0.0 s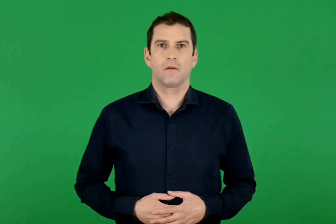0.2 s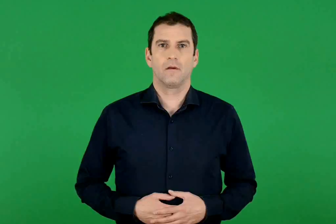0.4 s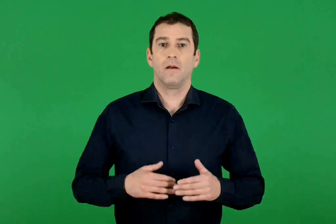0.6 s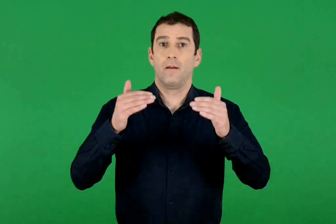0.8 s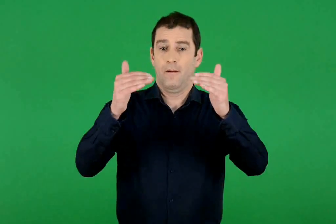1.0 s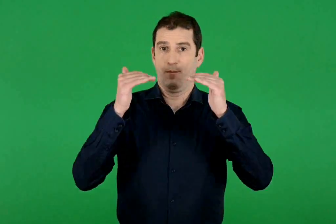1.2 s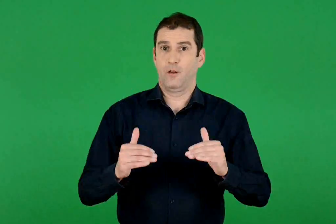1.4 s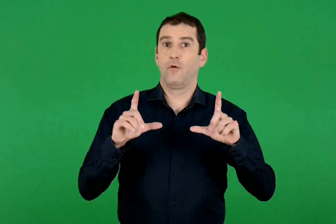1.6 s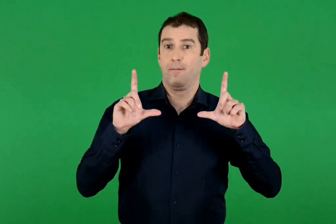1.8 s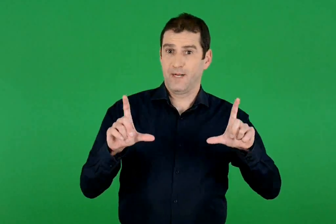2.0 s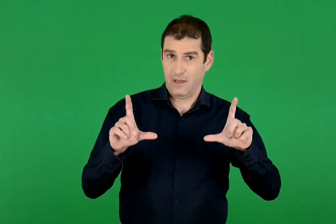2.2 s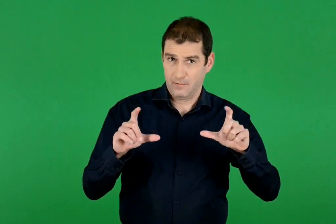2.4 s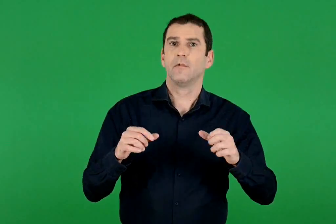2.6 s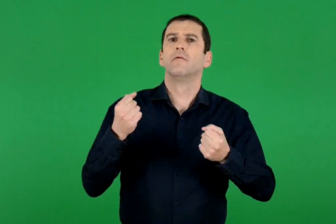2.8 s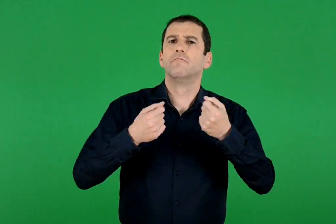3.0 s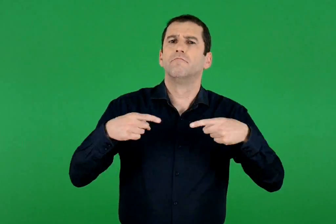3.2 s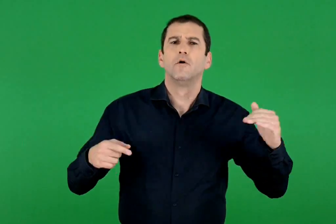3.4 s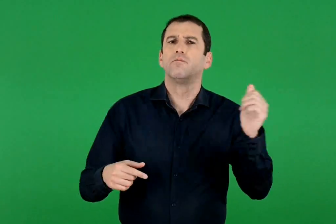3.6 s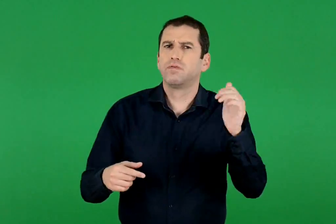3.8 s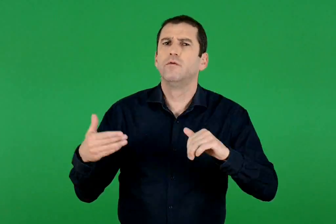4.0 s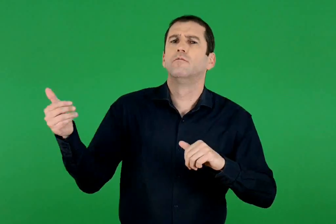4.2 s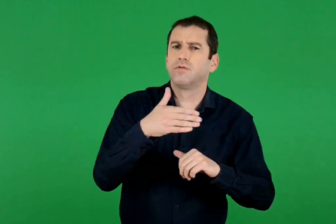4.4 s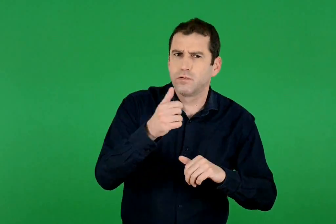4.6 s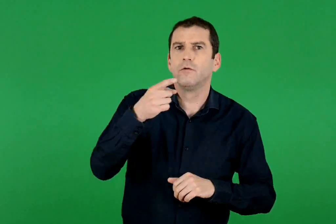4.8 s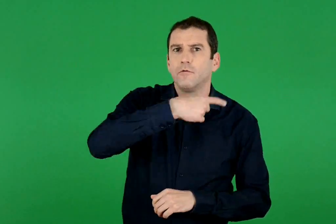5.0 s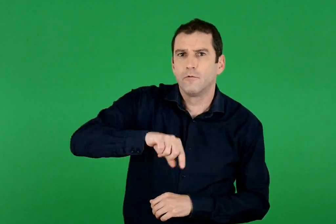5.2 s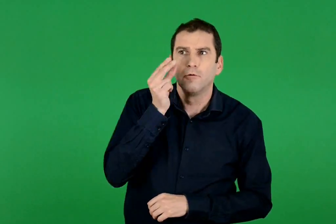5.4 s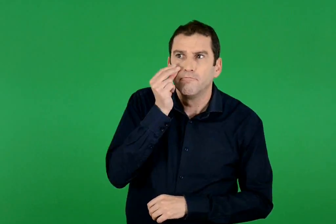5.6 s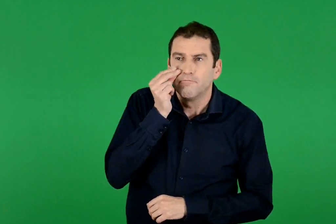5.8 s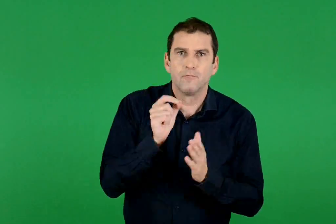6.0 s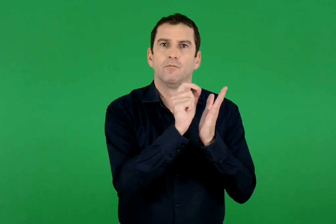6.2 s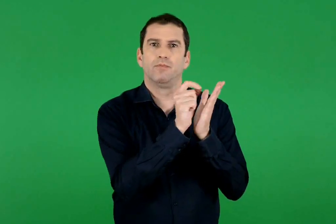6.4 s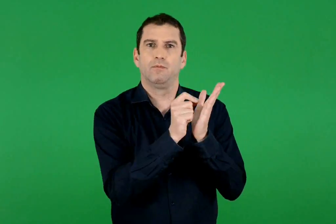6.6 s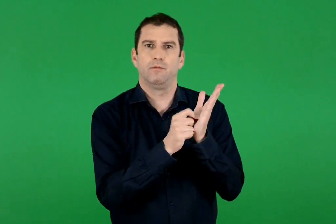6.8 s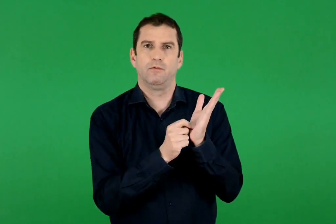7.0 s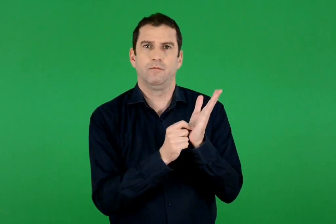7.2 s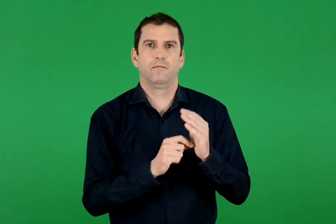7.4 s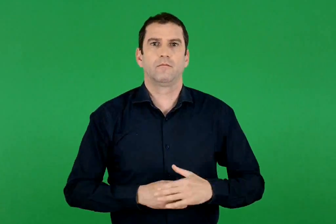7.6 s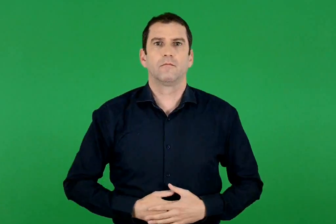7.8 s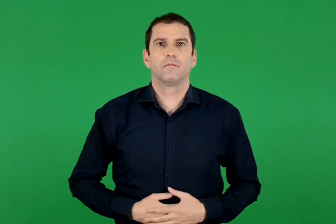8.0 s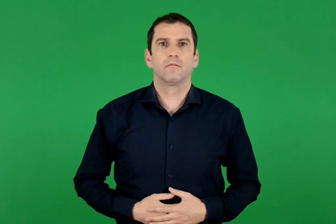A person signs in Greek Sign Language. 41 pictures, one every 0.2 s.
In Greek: μελετάμε και γράφουμε στον παρακάτω πίνακα την κίνηση των τροχοφόρων
